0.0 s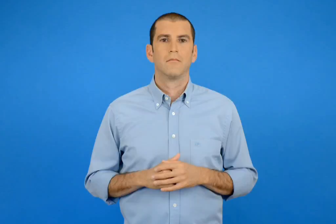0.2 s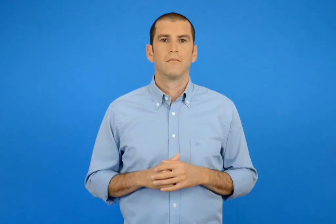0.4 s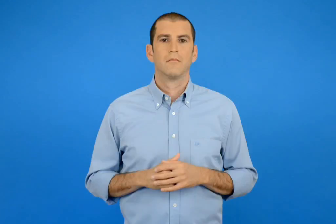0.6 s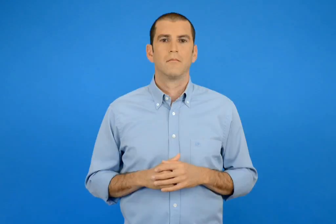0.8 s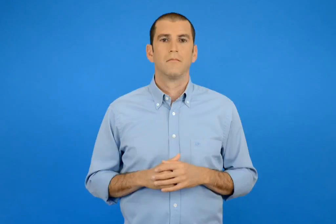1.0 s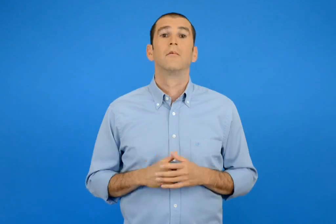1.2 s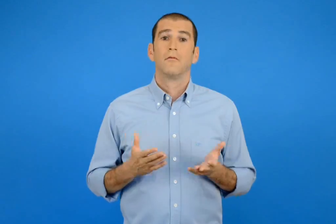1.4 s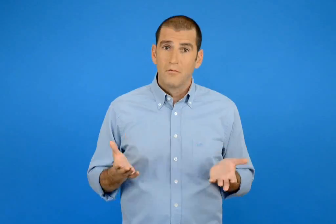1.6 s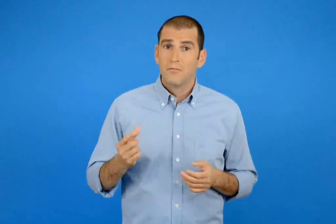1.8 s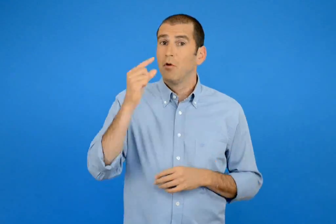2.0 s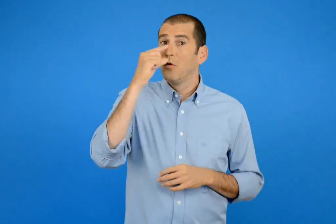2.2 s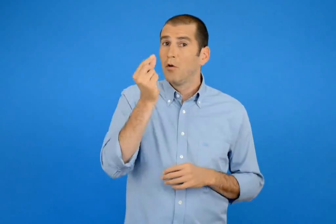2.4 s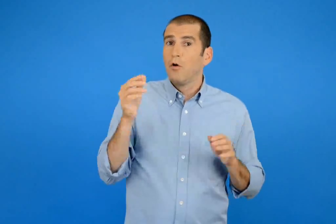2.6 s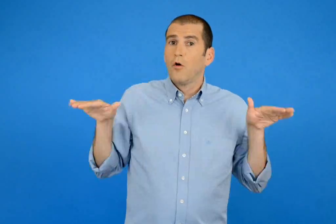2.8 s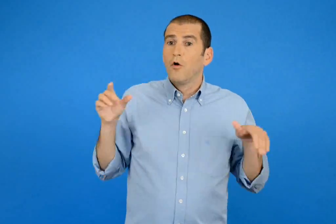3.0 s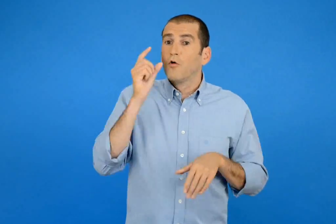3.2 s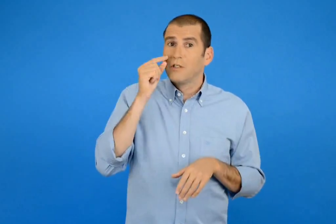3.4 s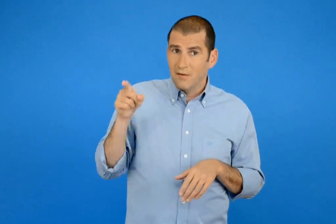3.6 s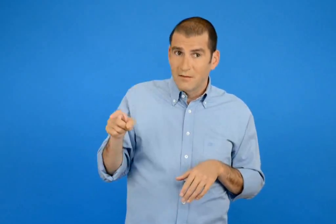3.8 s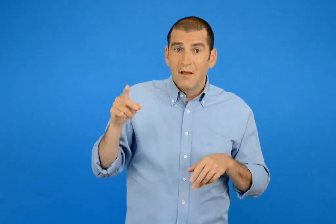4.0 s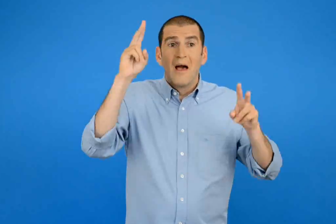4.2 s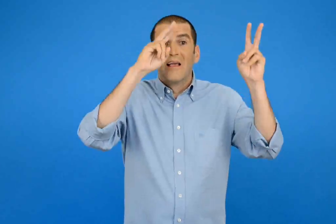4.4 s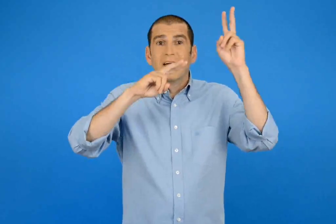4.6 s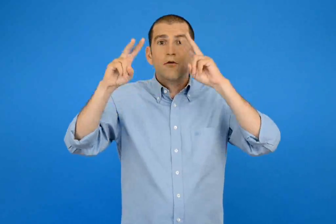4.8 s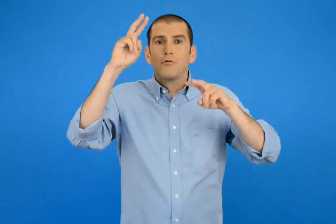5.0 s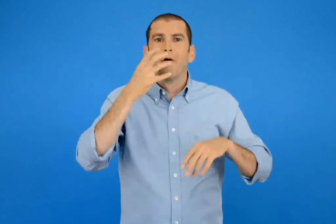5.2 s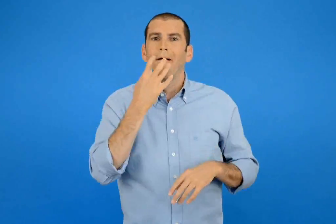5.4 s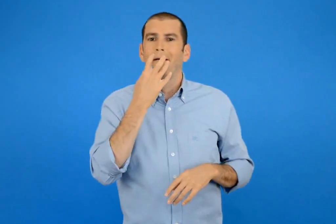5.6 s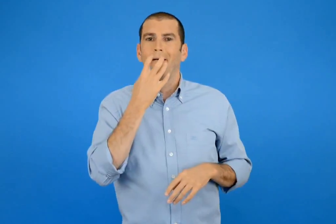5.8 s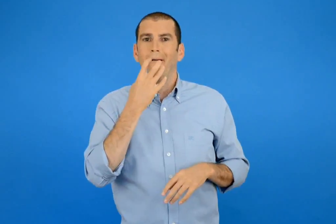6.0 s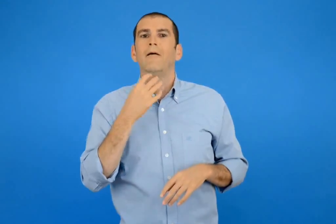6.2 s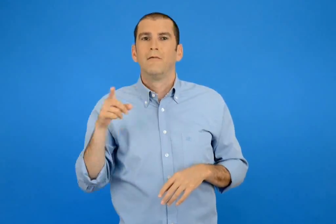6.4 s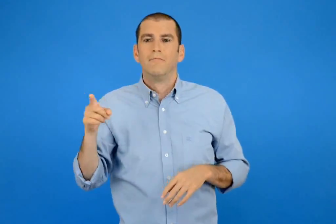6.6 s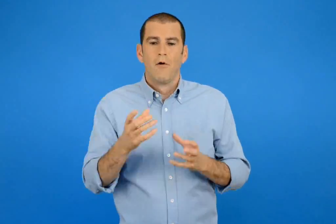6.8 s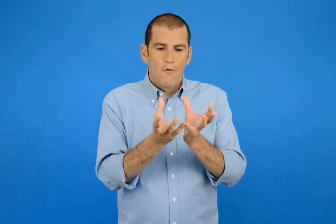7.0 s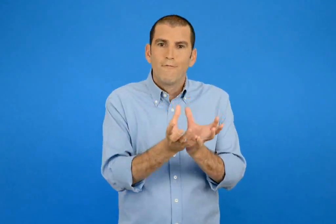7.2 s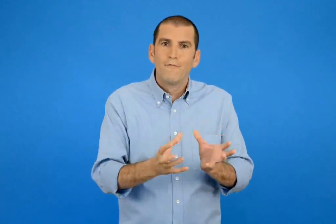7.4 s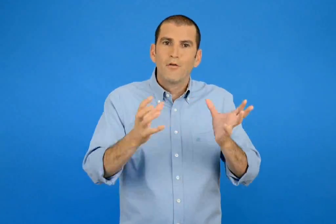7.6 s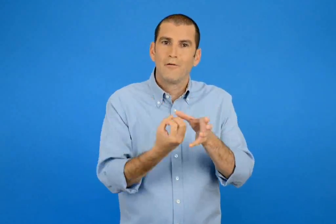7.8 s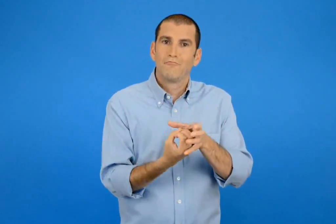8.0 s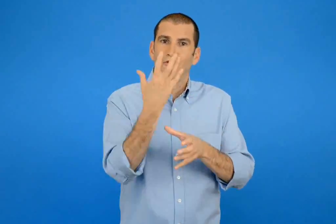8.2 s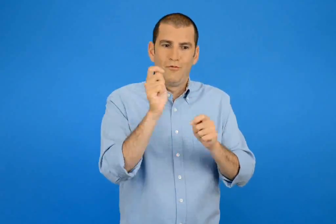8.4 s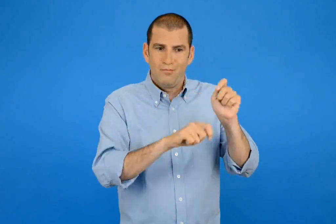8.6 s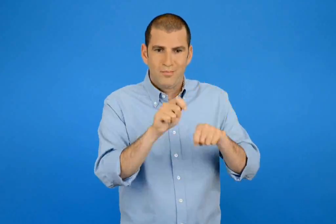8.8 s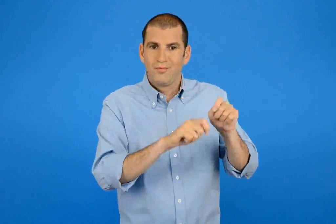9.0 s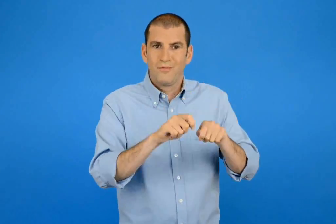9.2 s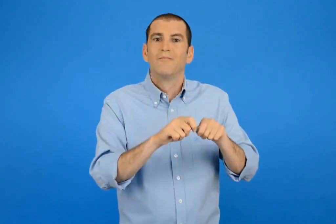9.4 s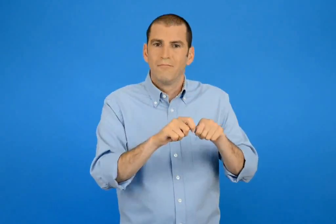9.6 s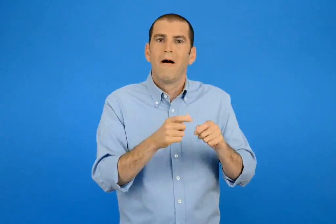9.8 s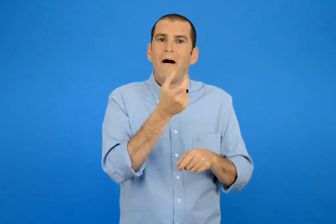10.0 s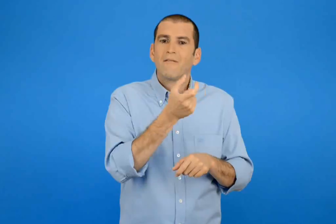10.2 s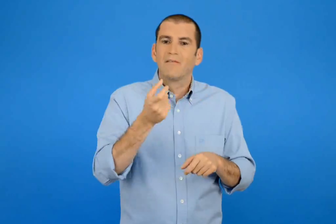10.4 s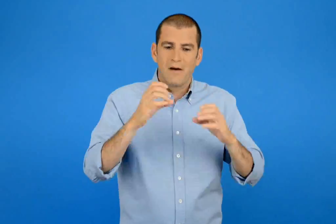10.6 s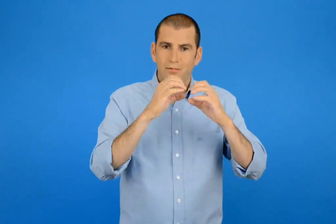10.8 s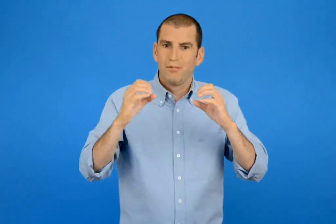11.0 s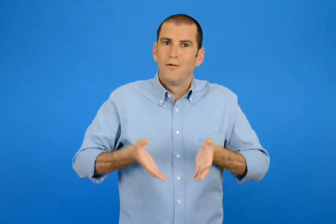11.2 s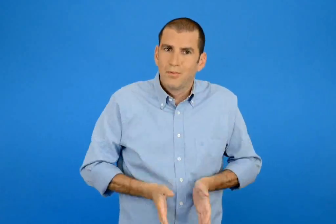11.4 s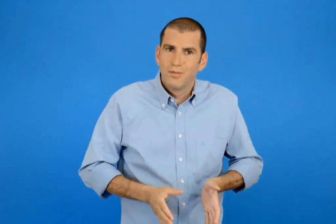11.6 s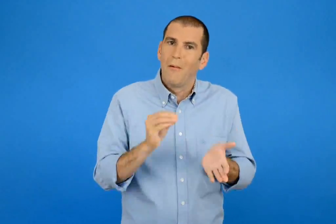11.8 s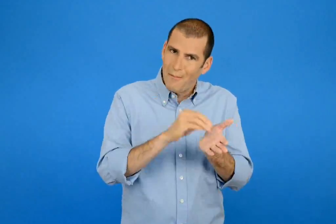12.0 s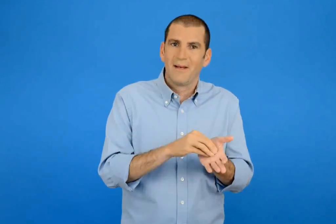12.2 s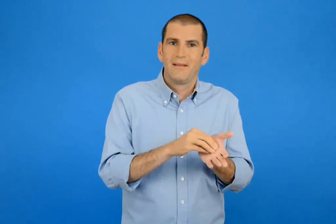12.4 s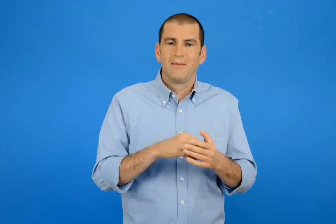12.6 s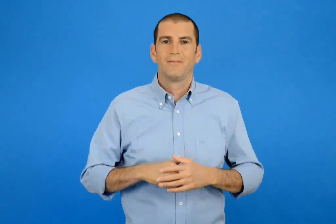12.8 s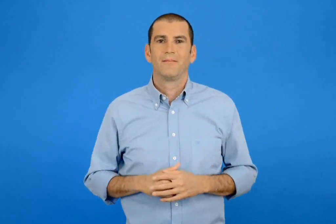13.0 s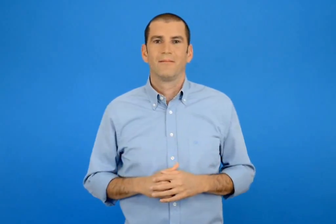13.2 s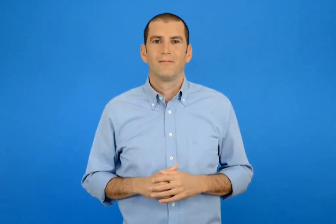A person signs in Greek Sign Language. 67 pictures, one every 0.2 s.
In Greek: όμως ο κότσυφας όταν ζέστανε ο καιρός έφτιαξε καινούρια φωλιά και γέννησε ξανά αυγά
